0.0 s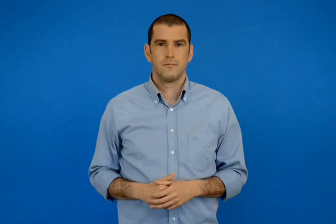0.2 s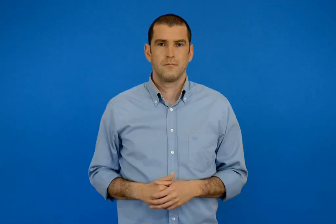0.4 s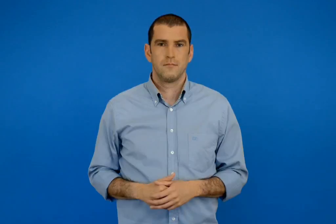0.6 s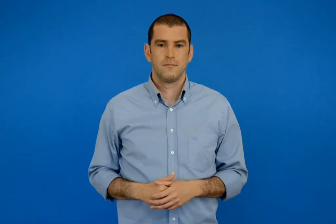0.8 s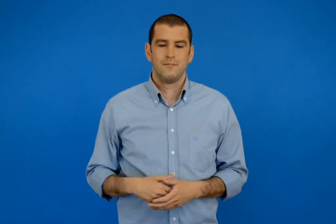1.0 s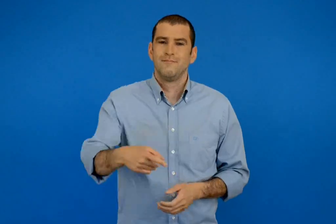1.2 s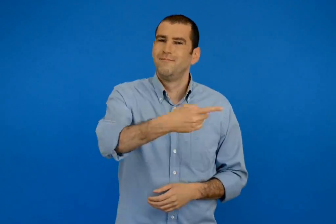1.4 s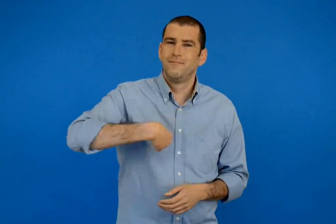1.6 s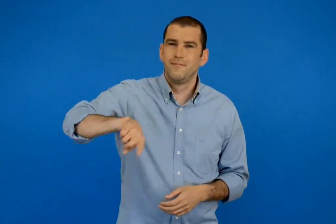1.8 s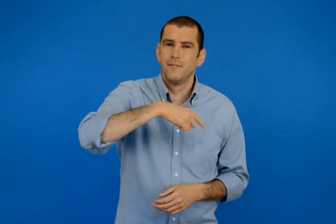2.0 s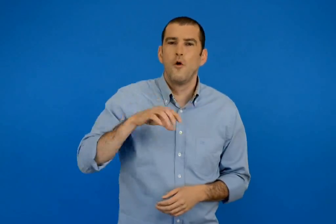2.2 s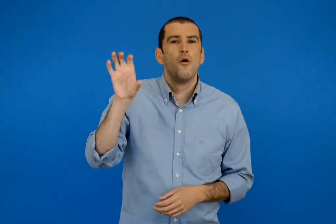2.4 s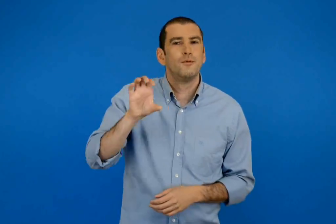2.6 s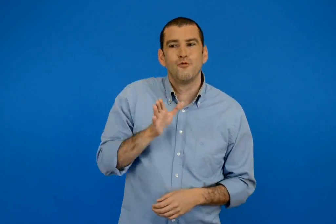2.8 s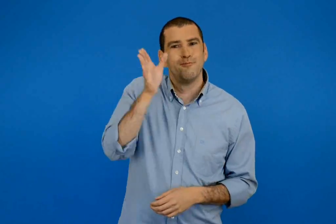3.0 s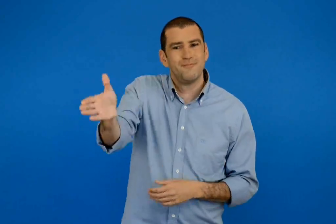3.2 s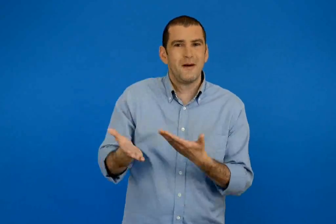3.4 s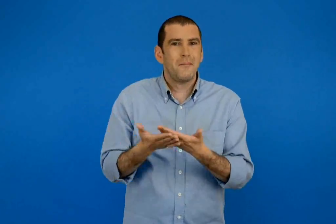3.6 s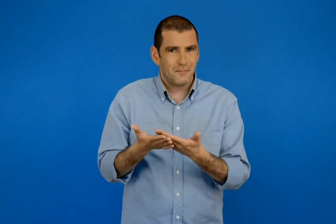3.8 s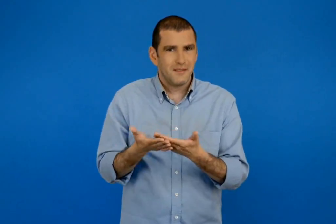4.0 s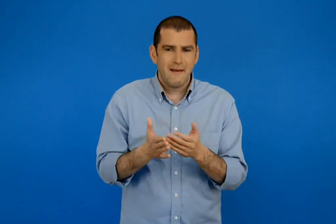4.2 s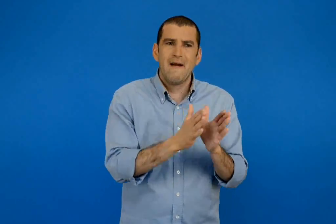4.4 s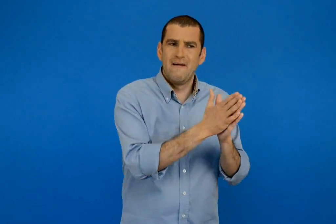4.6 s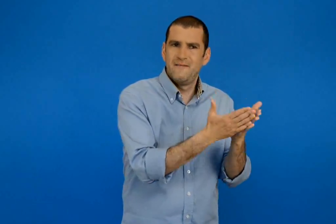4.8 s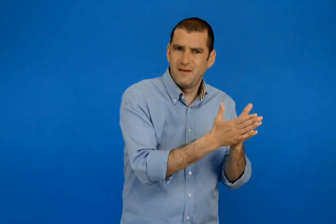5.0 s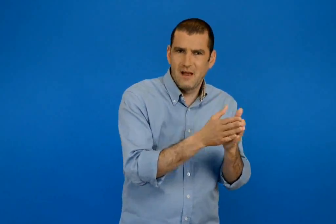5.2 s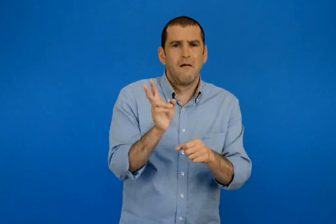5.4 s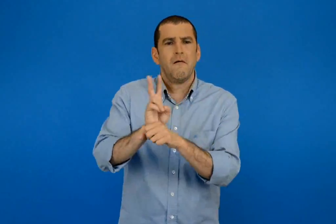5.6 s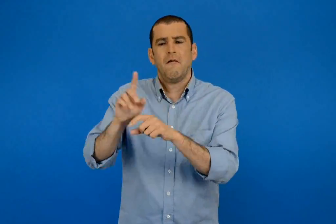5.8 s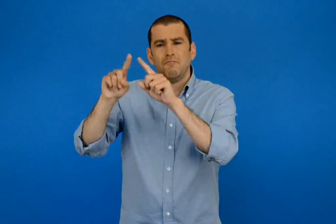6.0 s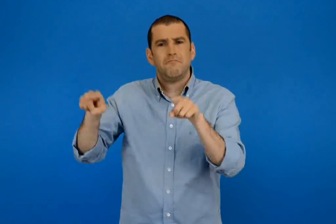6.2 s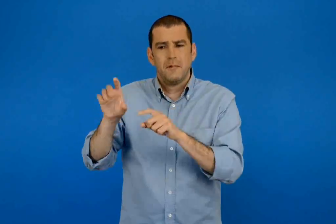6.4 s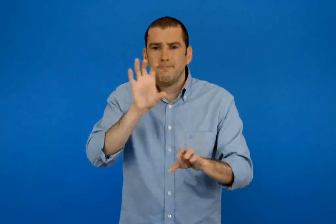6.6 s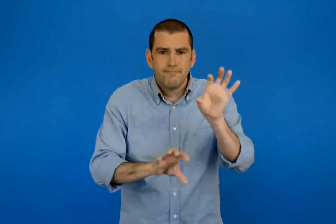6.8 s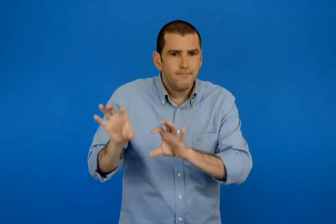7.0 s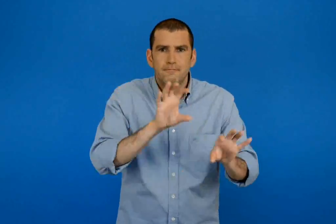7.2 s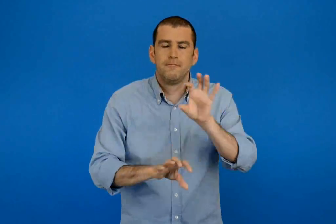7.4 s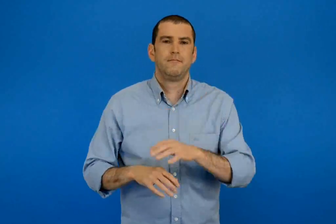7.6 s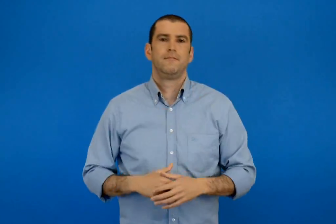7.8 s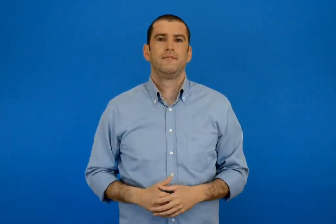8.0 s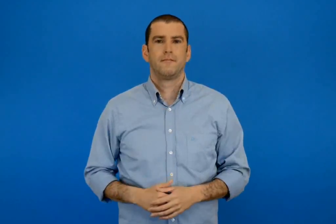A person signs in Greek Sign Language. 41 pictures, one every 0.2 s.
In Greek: ψάχνουμε βιβλία και φυλλάδια για το μουσείο που πρόκειται να επισκεφτούμε
